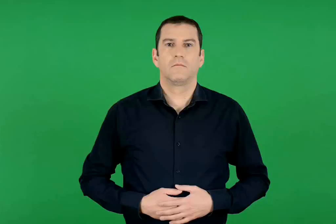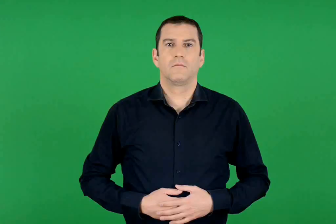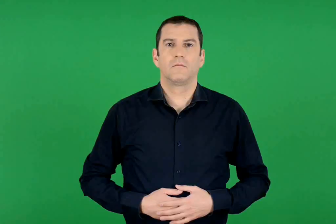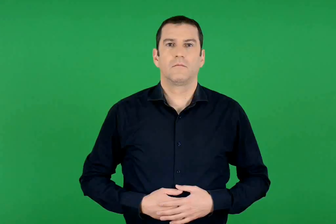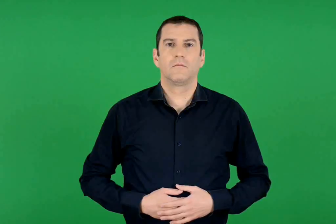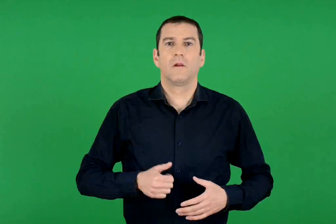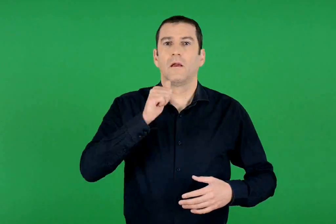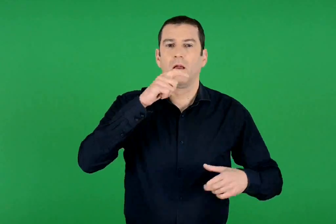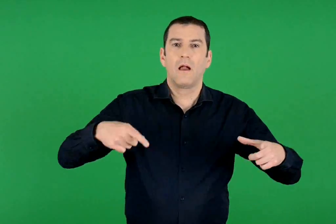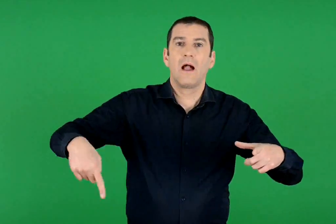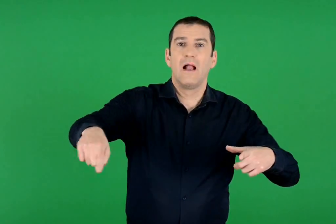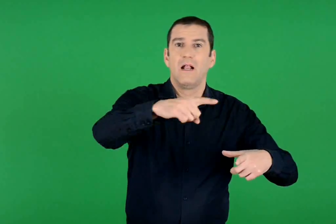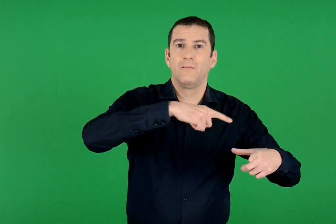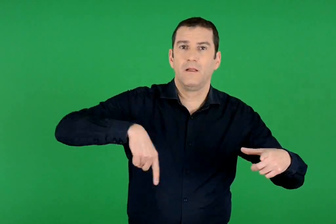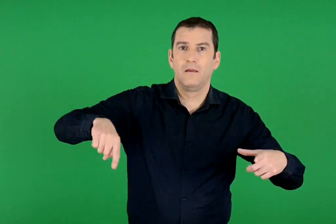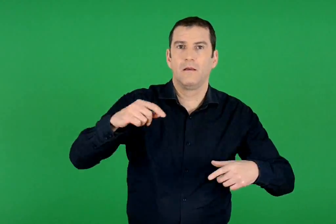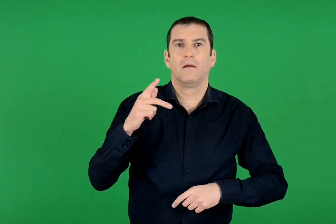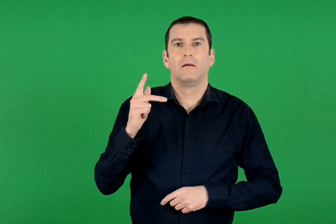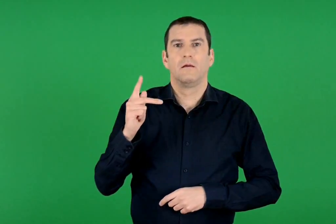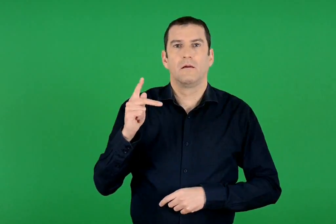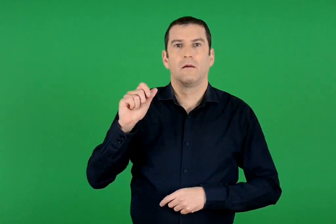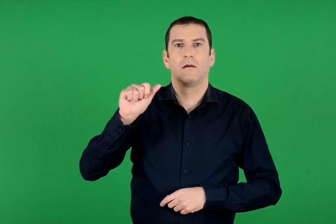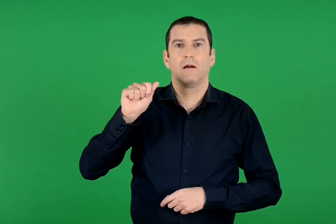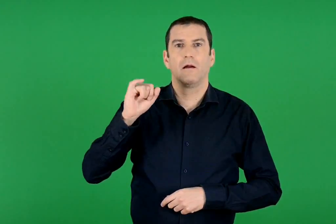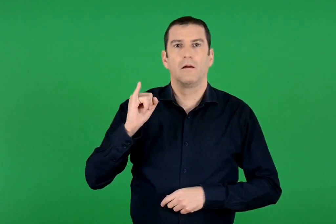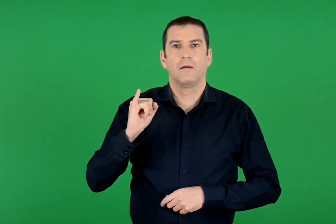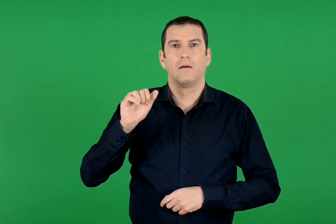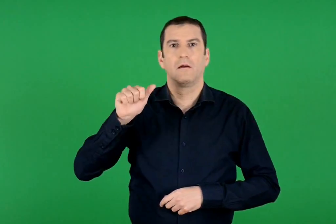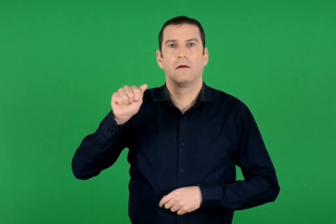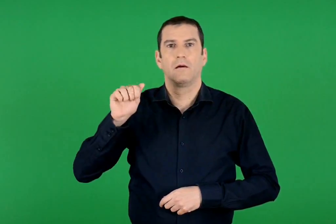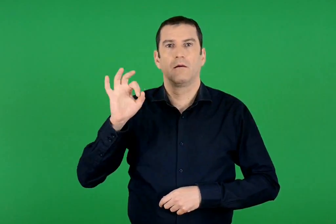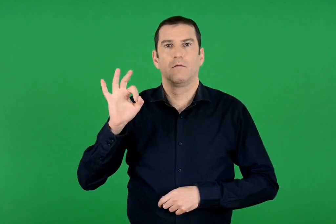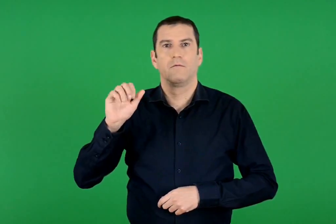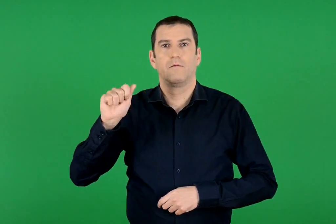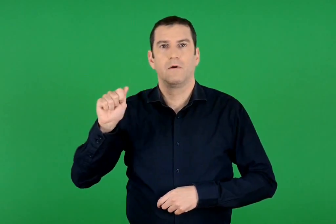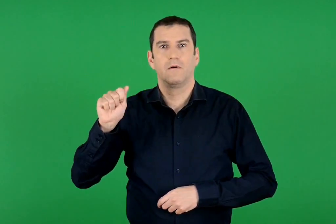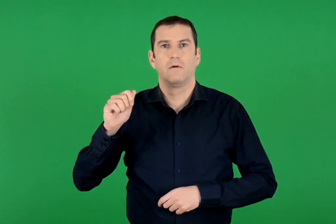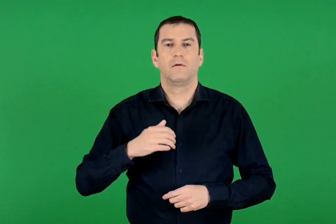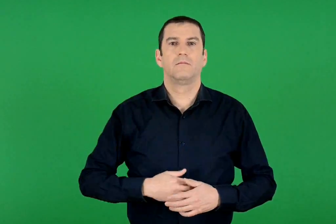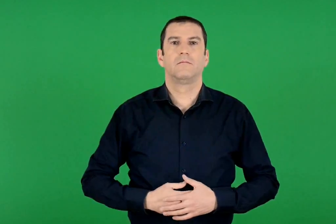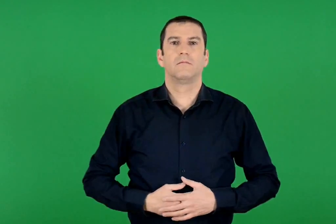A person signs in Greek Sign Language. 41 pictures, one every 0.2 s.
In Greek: λίμνη καϊάφα
